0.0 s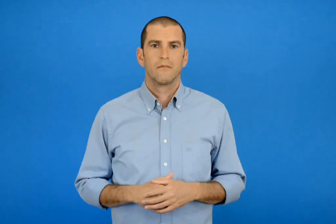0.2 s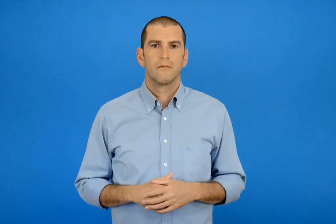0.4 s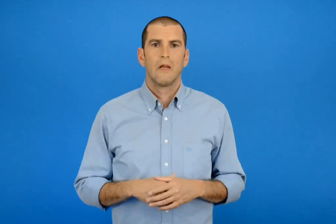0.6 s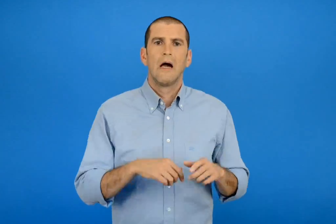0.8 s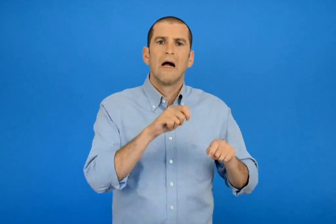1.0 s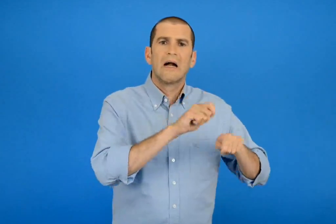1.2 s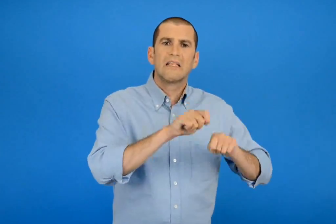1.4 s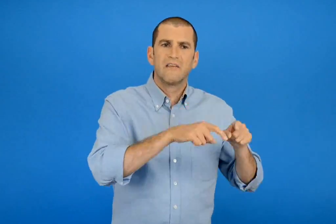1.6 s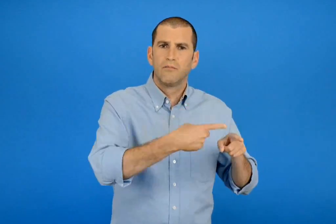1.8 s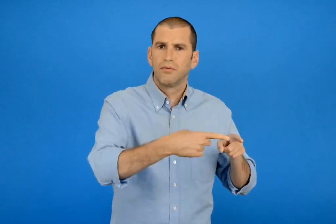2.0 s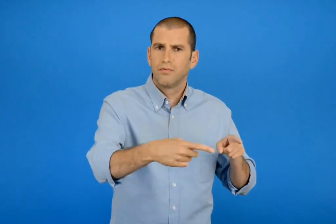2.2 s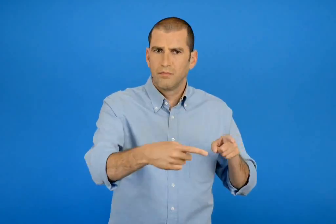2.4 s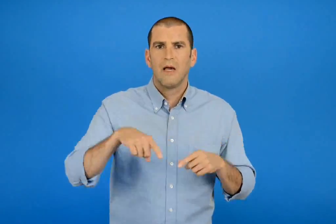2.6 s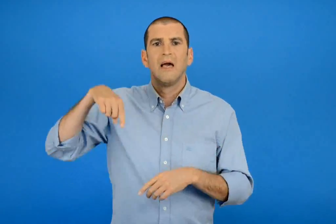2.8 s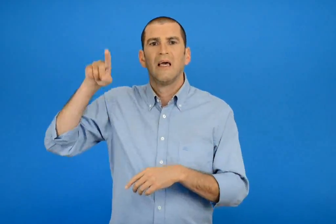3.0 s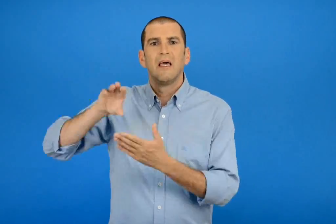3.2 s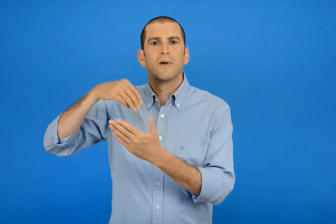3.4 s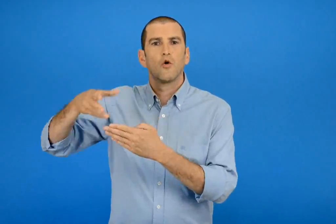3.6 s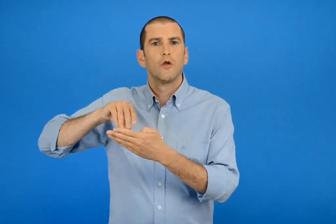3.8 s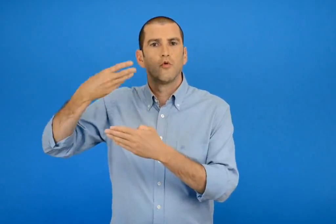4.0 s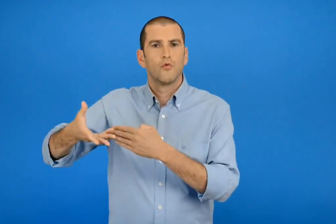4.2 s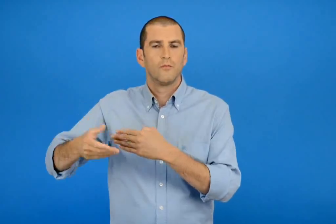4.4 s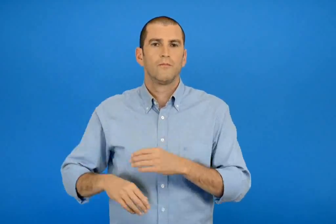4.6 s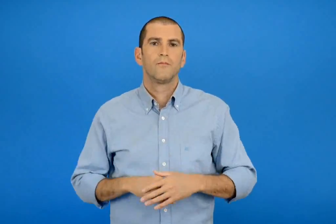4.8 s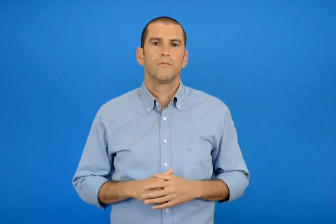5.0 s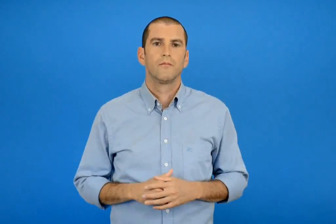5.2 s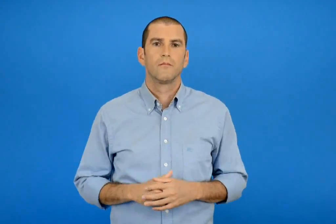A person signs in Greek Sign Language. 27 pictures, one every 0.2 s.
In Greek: κατασκευές και ημερολόγιο
